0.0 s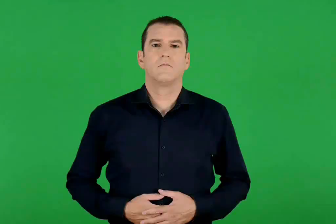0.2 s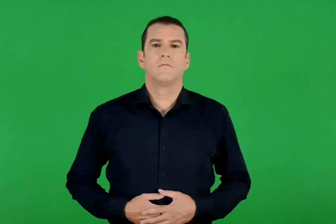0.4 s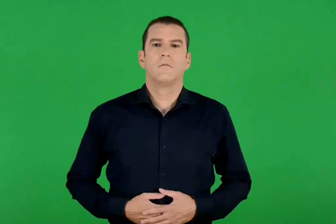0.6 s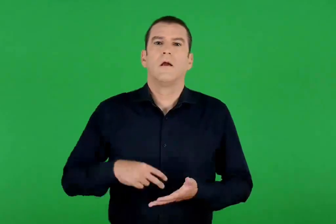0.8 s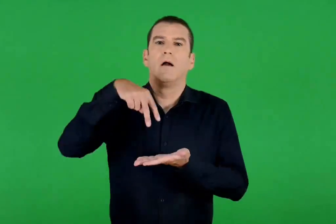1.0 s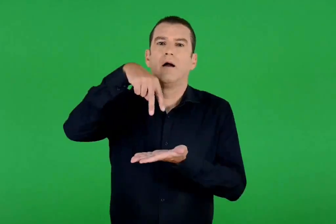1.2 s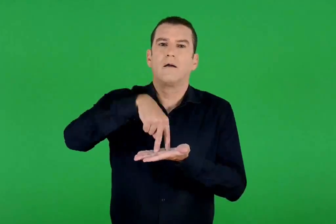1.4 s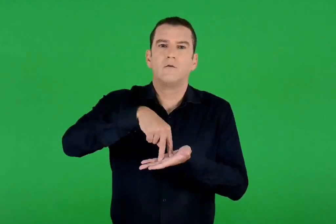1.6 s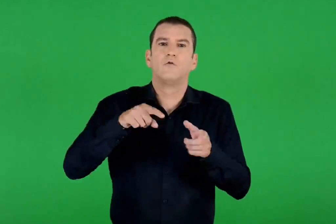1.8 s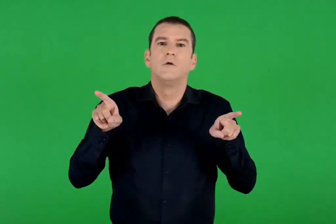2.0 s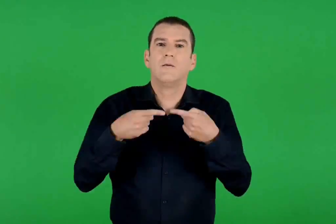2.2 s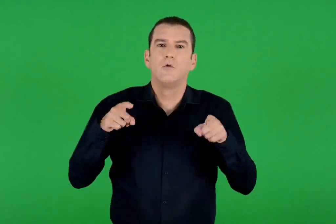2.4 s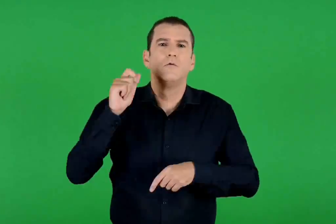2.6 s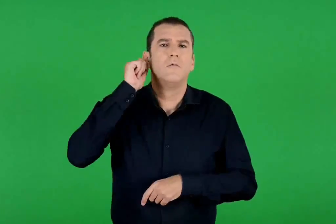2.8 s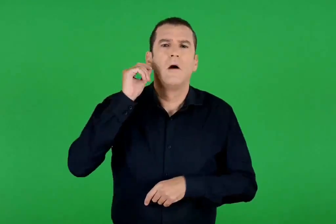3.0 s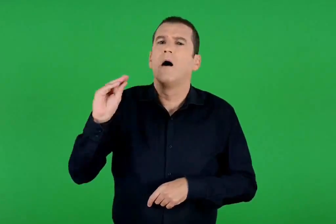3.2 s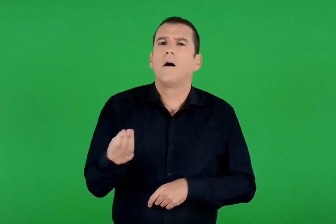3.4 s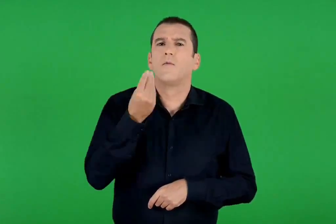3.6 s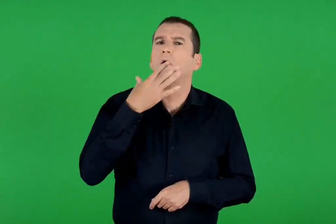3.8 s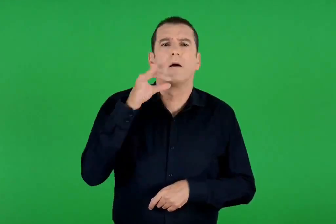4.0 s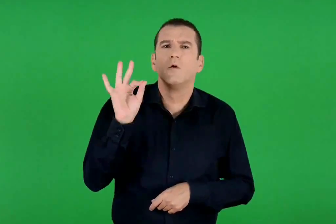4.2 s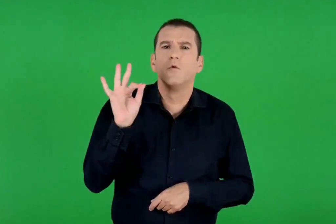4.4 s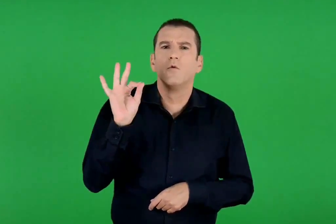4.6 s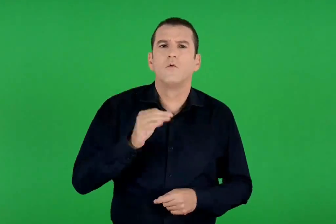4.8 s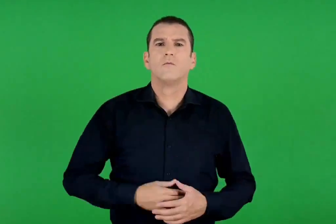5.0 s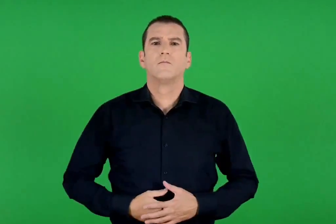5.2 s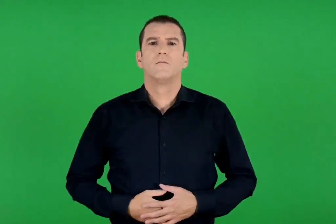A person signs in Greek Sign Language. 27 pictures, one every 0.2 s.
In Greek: γιατί λέγεται ακάθιστος ύμνος ;
